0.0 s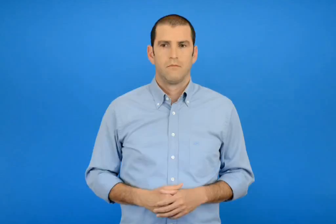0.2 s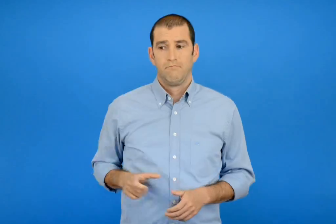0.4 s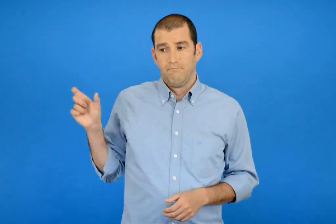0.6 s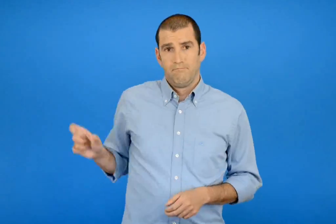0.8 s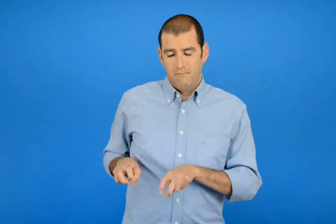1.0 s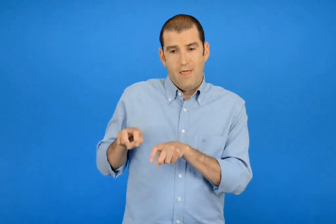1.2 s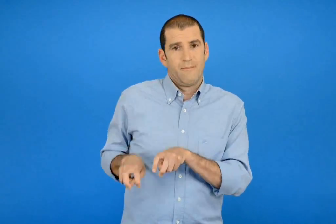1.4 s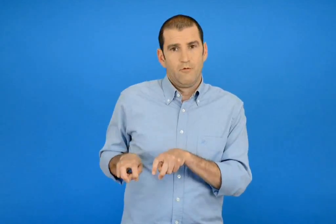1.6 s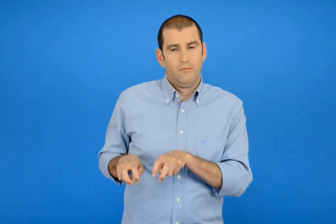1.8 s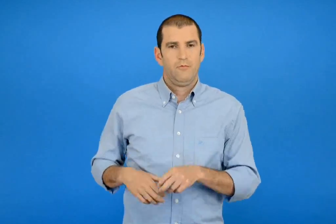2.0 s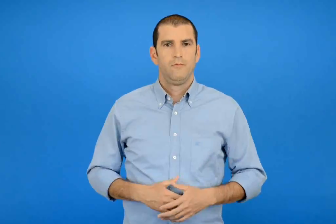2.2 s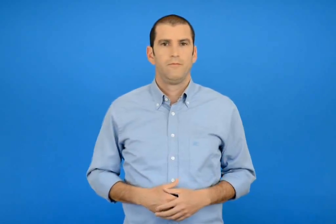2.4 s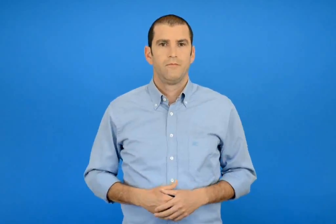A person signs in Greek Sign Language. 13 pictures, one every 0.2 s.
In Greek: ο διπλανός μου
